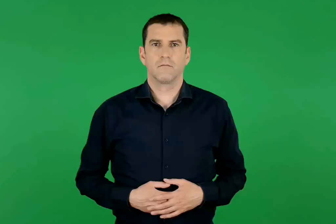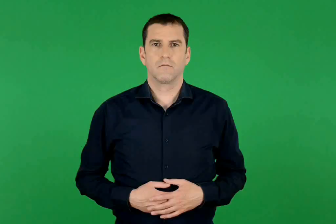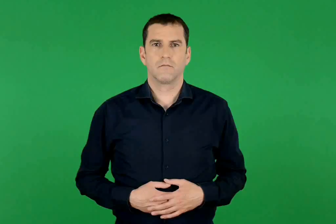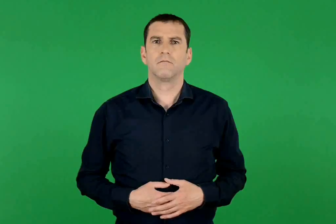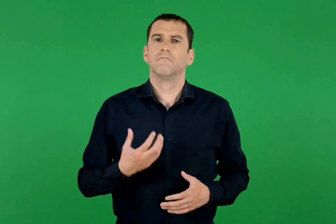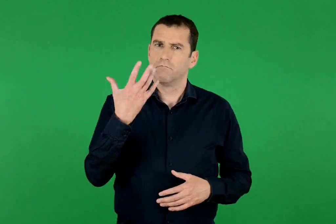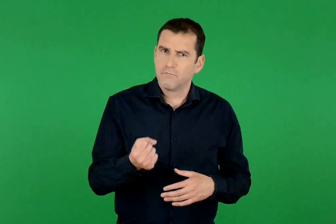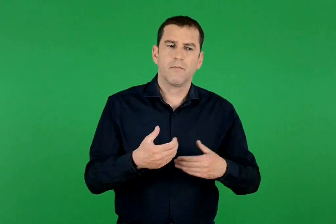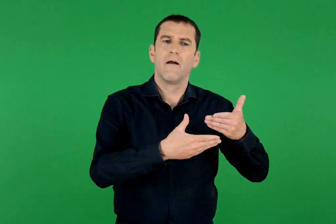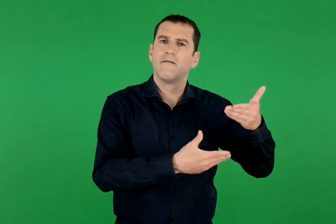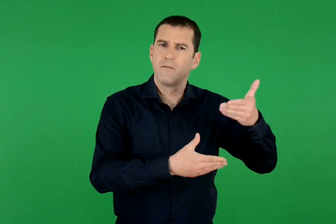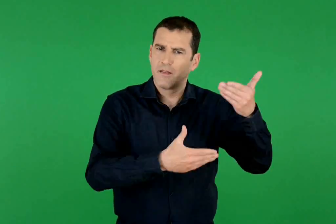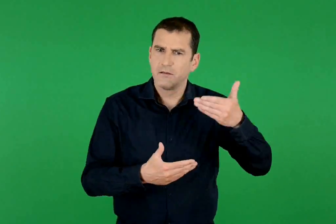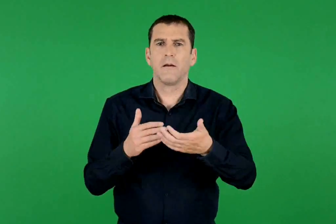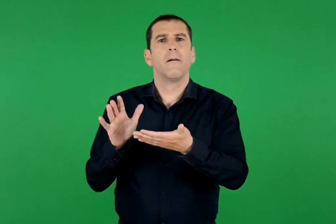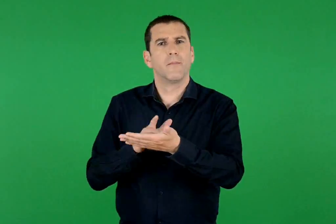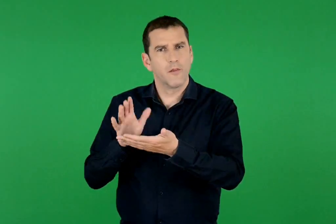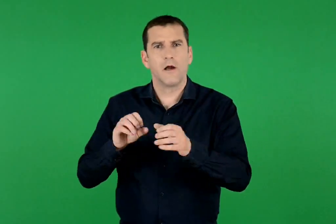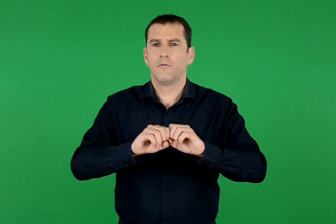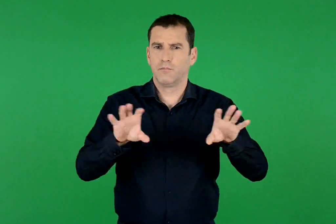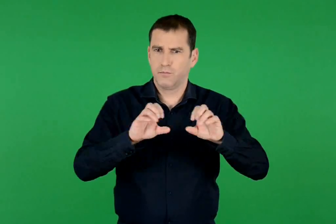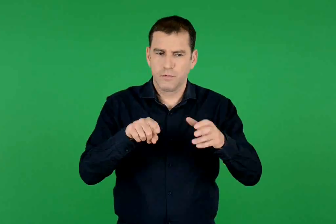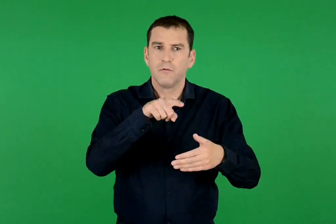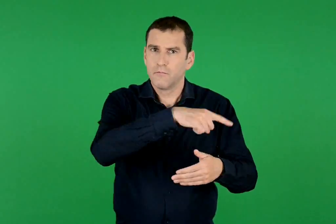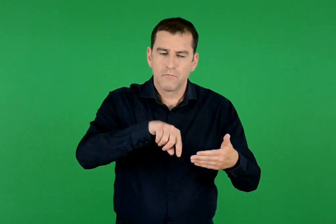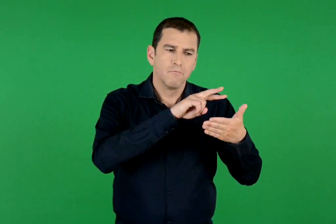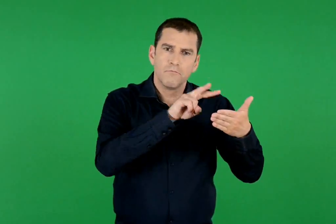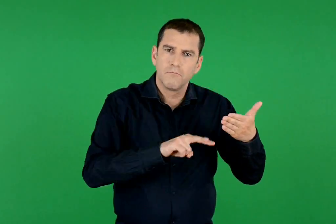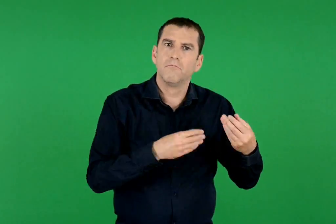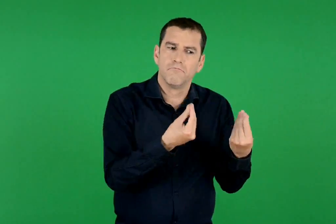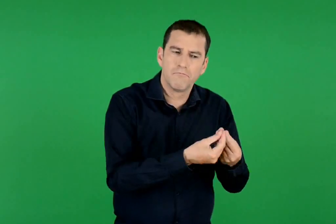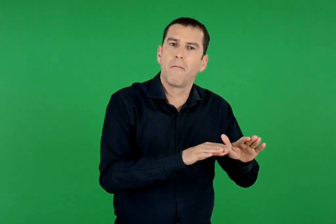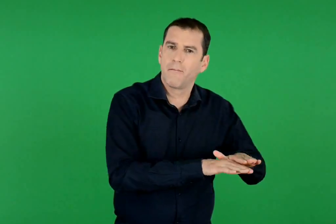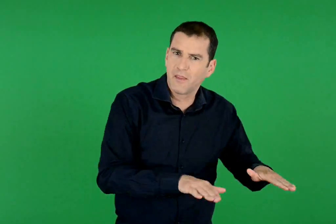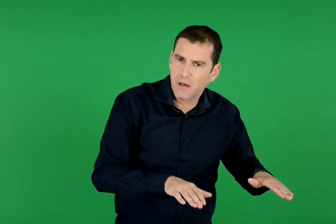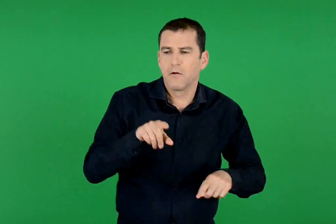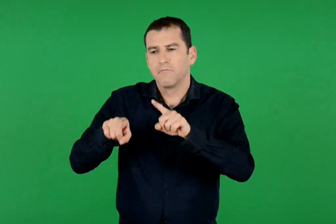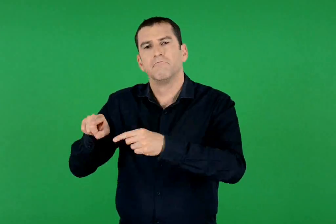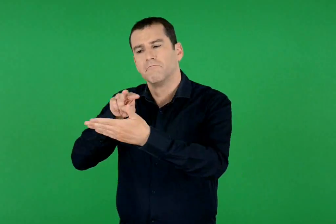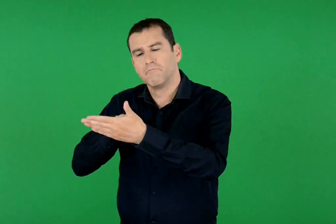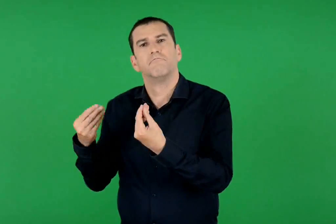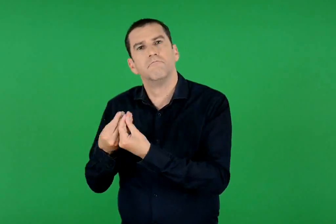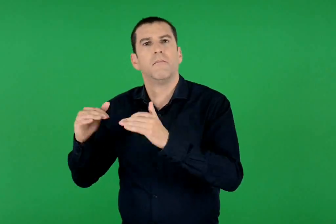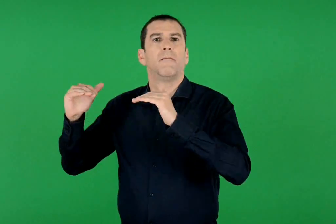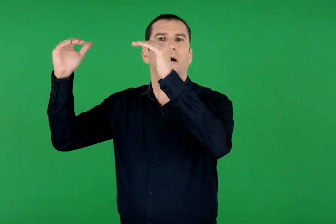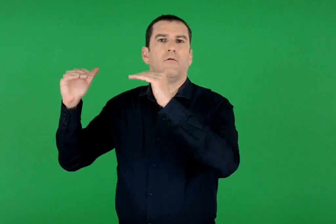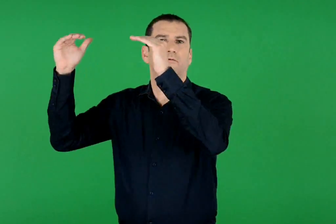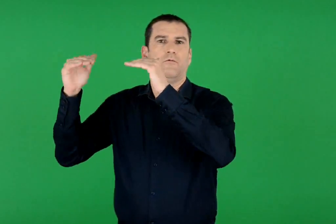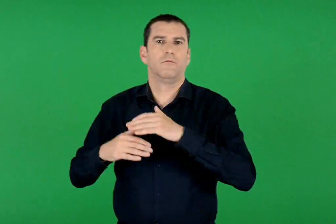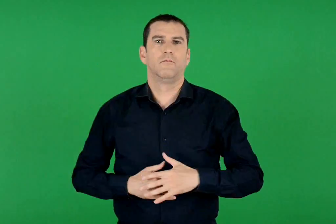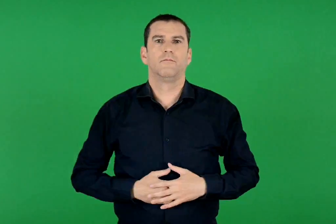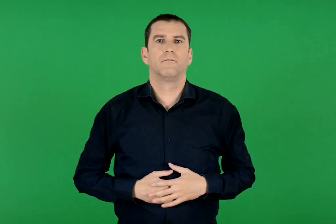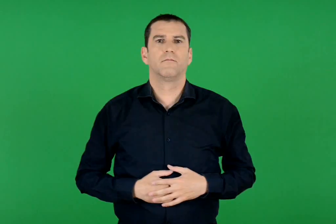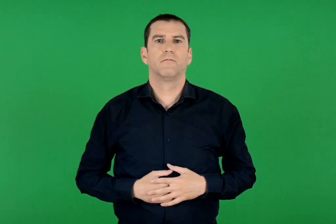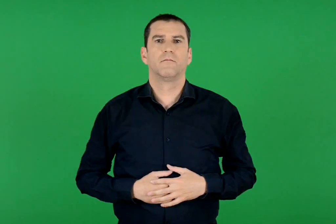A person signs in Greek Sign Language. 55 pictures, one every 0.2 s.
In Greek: κυκλοφορούν ακόμη εφημερίδες και περιοδικά , που άλλα διαβάζονται από παιδιά και άλλα από μεγάλους
